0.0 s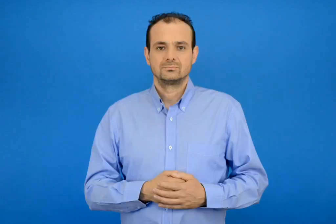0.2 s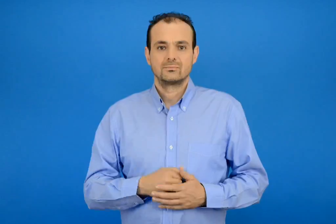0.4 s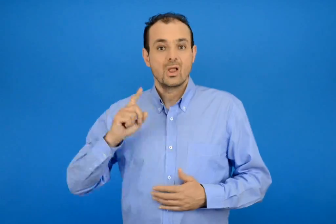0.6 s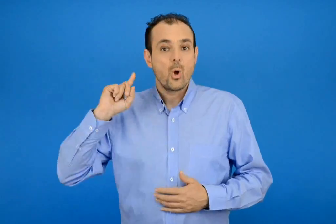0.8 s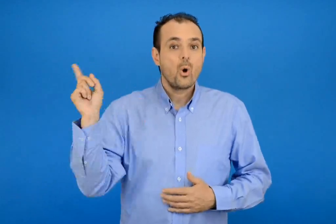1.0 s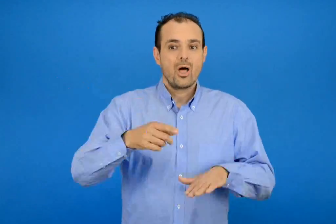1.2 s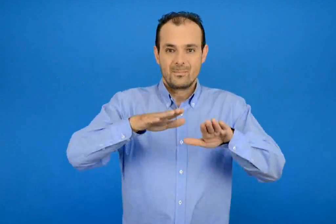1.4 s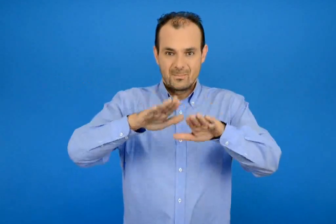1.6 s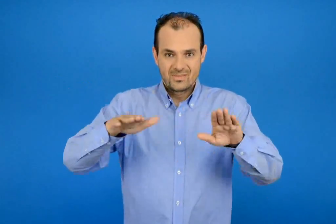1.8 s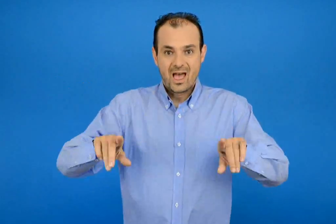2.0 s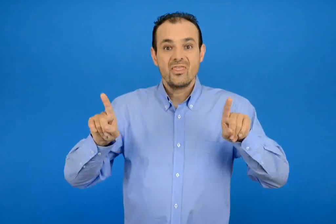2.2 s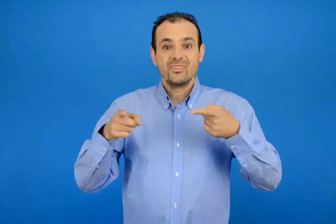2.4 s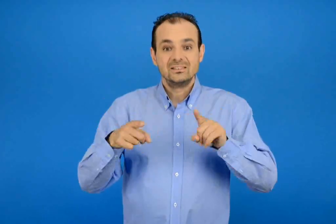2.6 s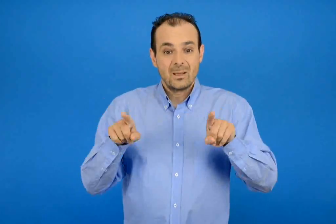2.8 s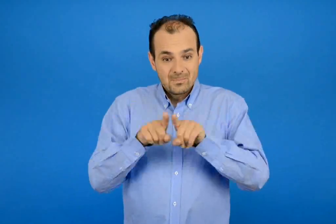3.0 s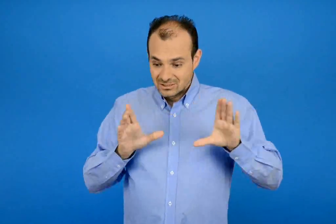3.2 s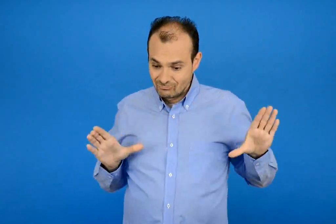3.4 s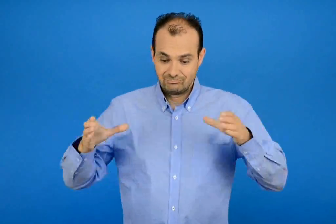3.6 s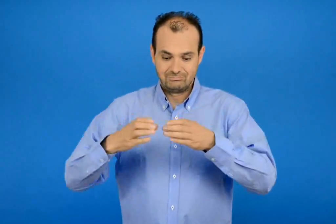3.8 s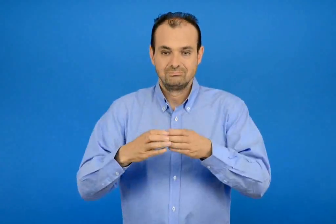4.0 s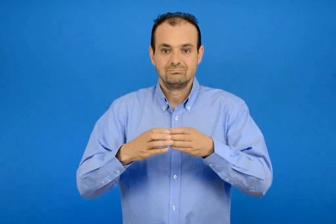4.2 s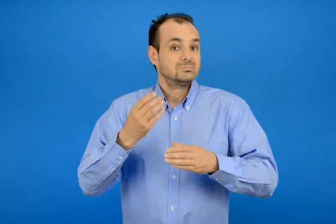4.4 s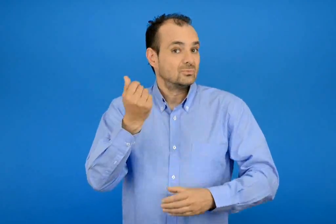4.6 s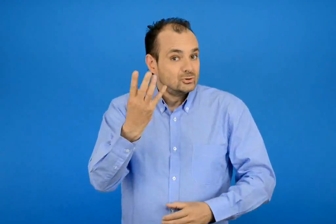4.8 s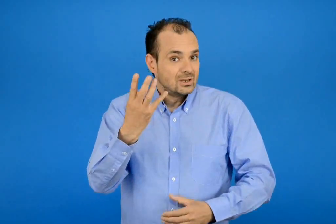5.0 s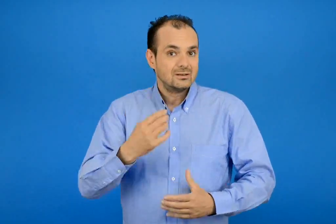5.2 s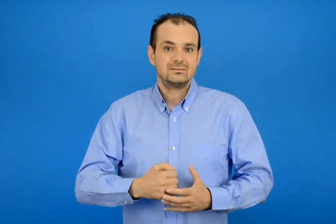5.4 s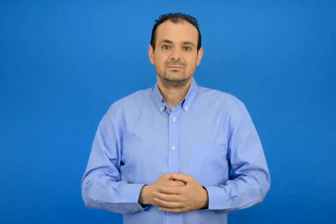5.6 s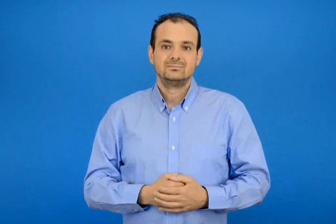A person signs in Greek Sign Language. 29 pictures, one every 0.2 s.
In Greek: πόσα είναι όλα τα παιδιά μαζί με τη δασκάλα ;
